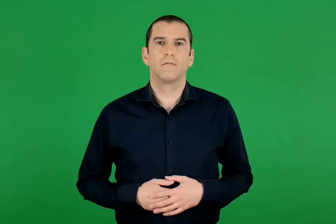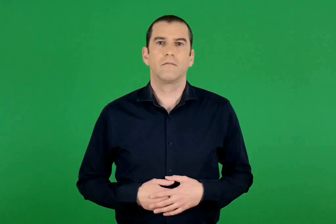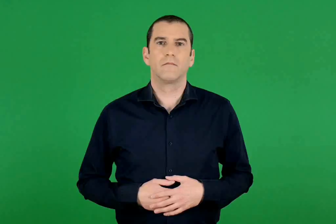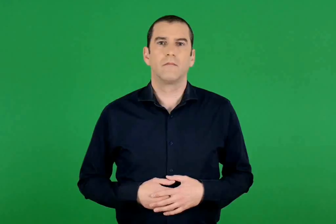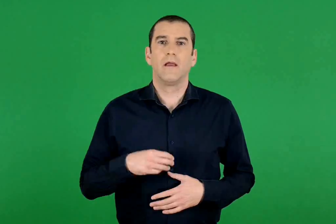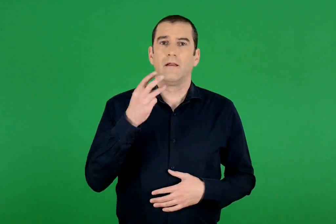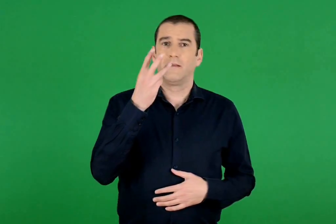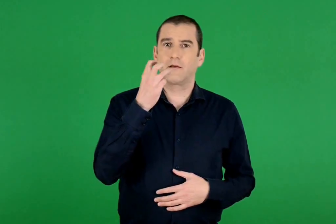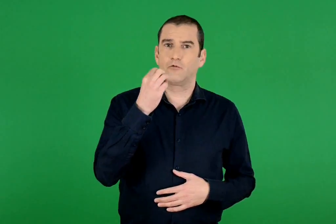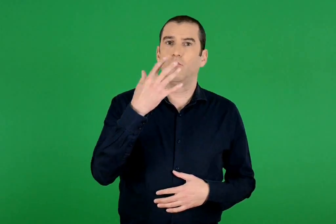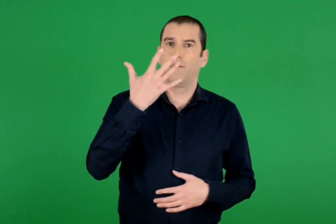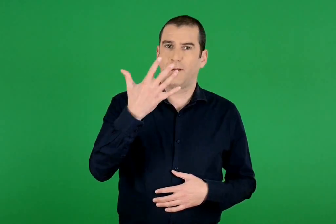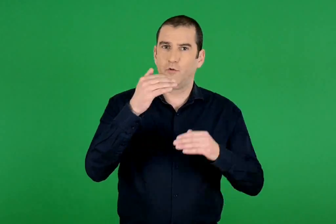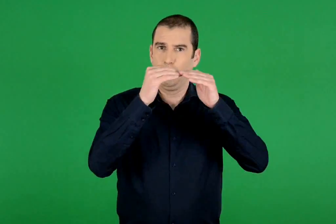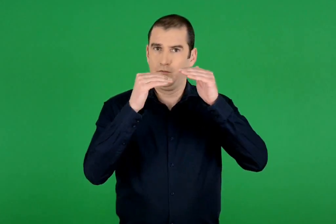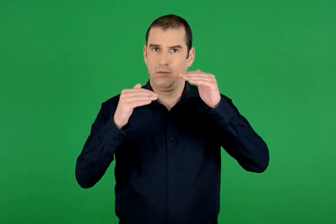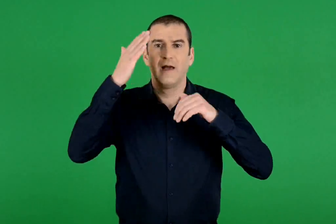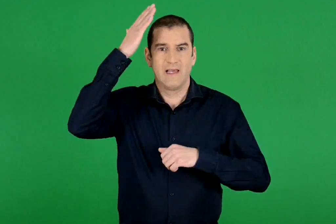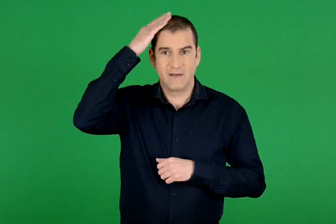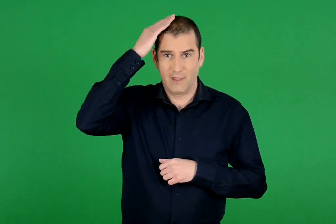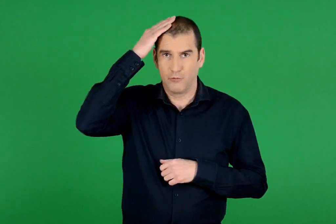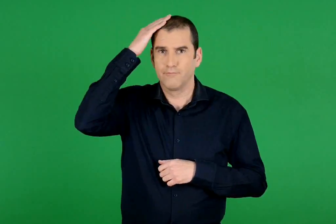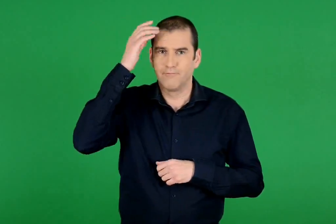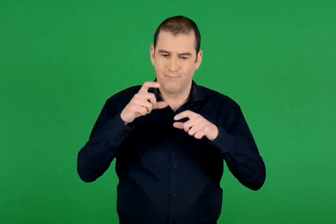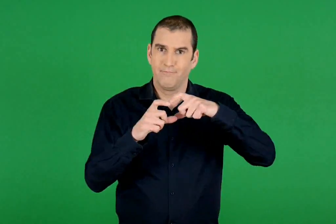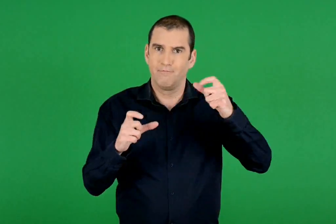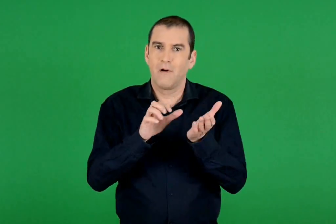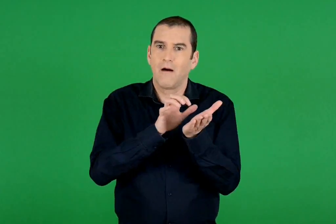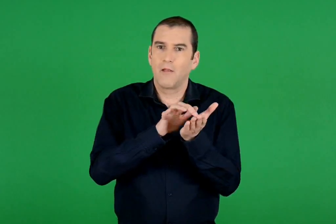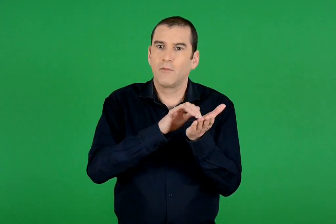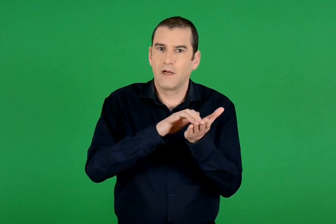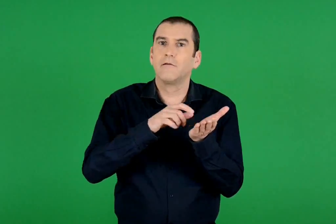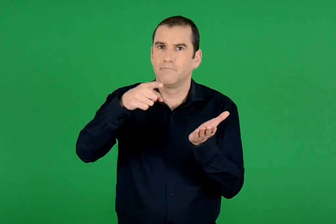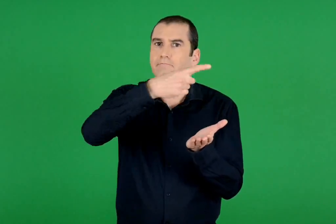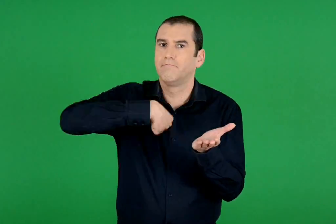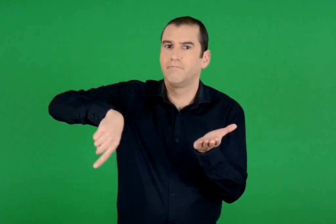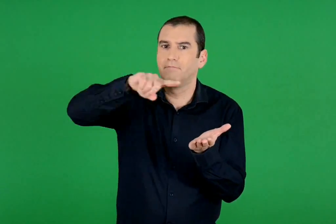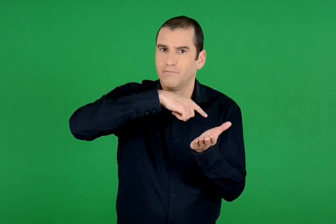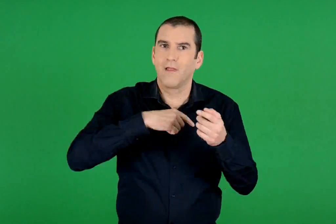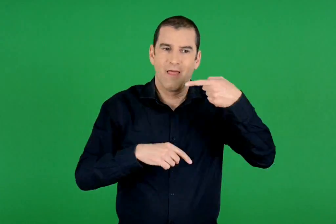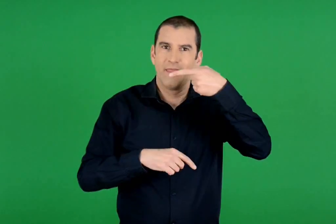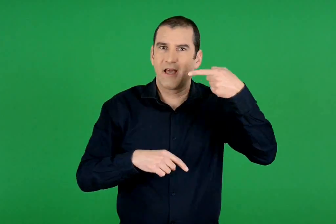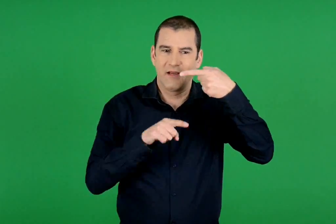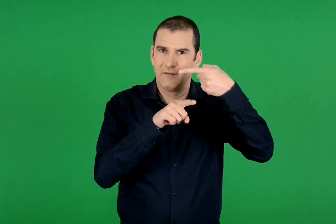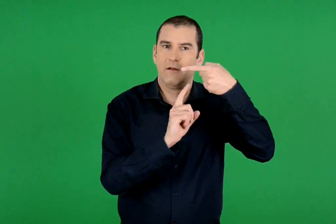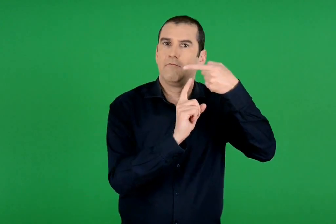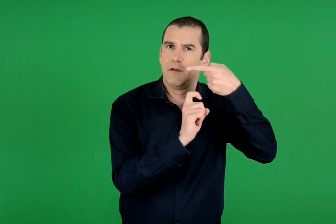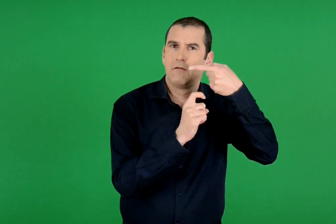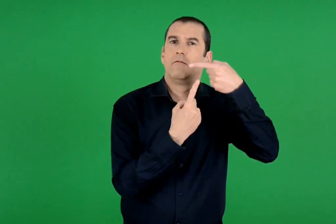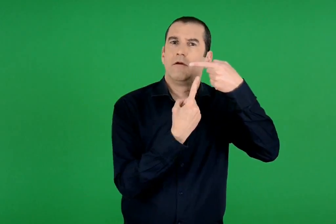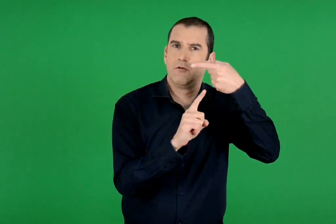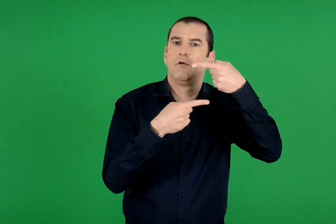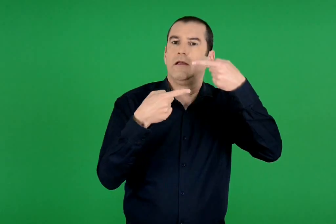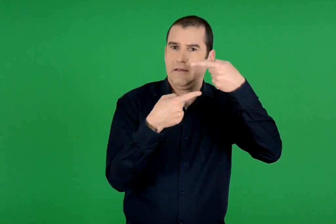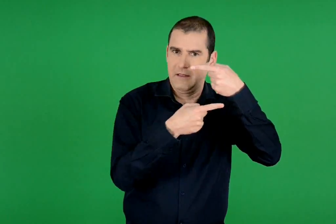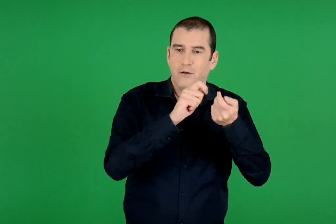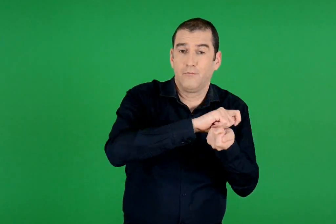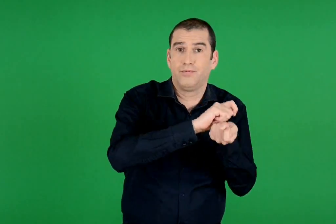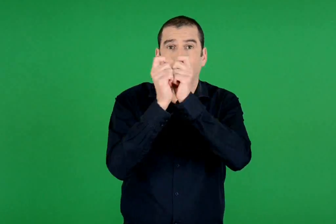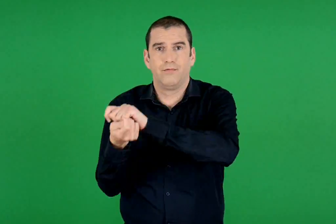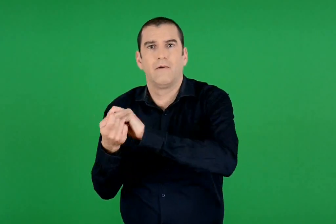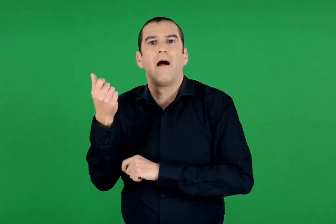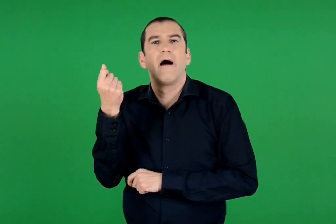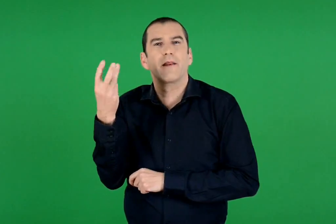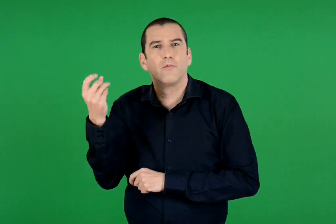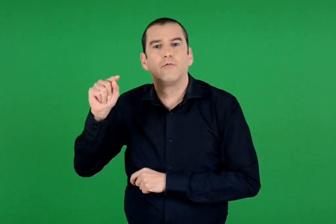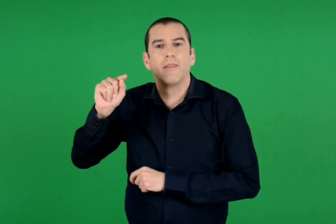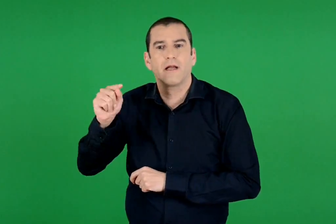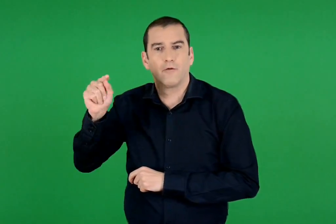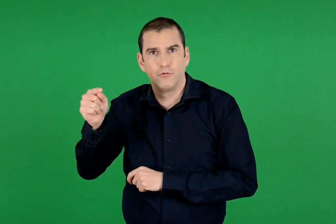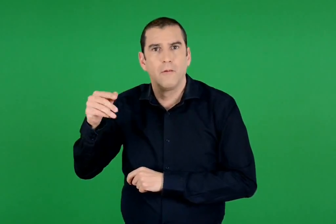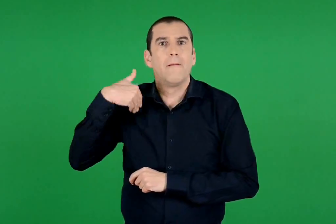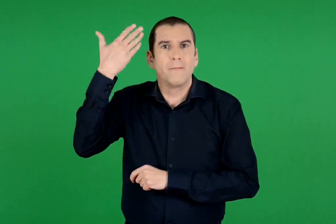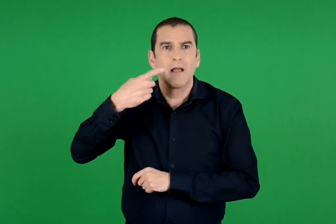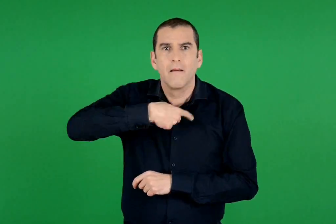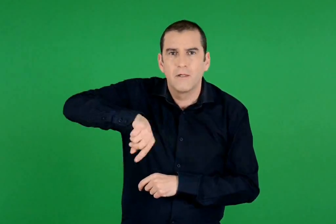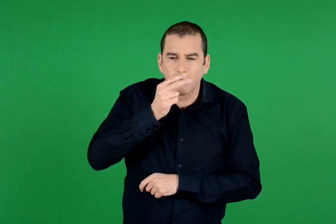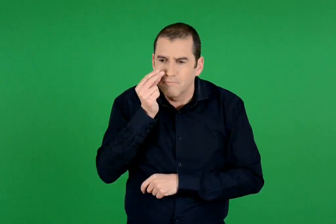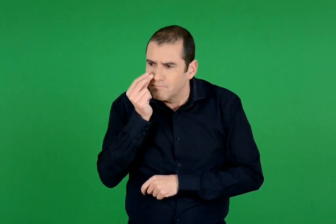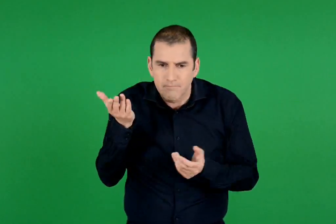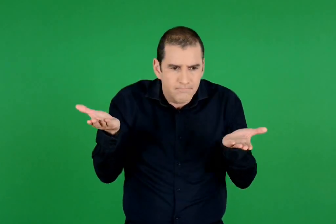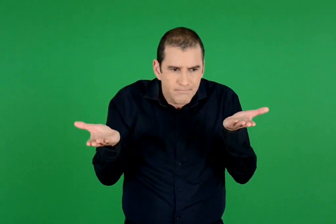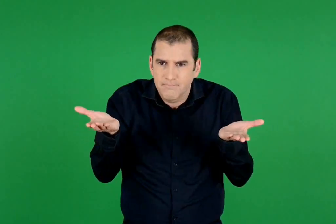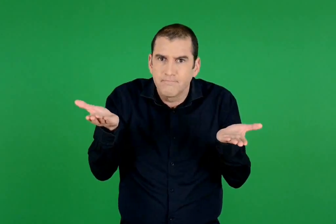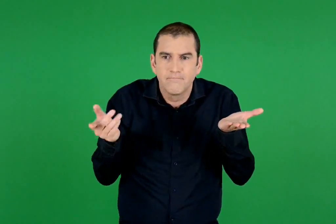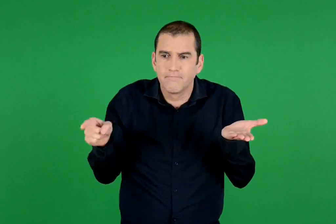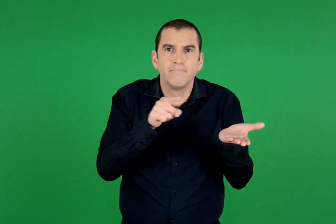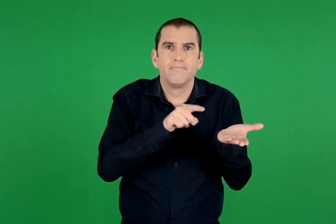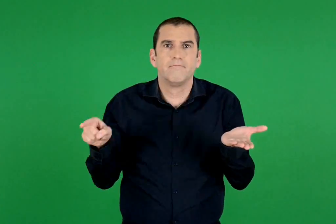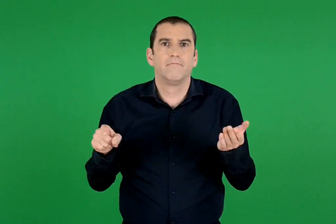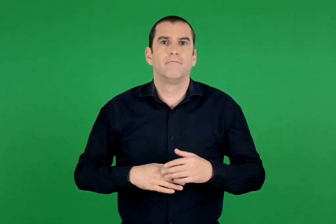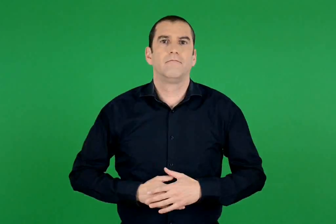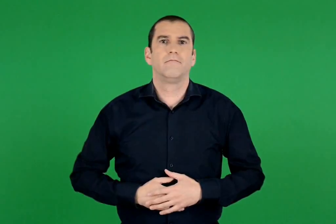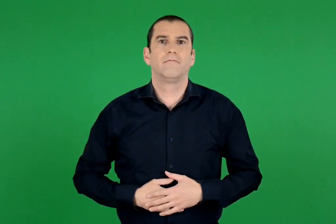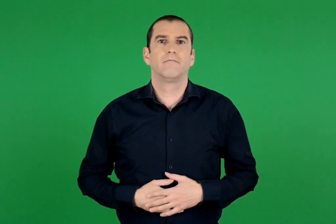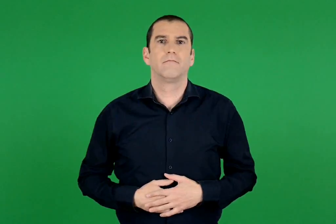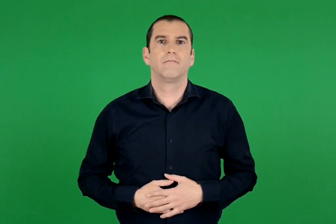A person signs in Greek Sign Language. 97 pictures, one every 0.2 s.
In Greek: στο 35ο κεφάλαιο με την αριθμομηχανή θα μετατρέψουμε δεκαδικά κλάσματα σε δεκαδικούς αριθμούς και στη συνέχεια θα παρατηρήσουμε τη σχέση τους
